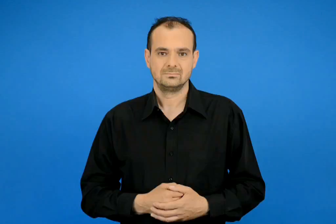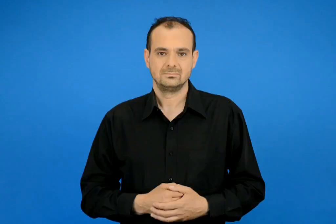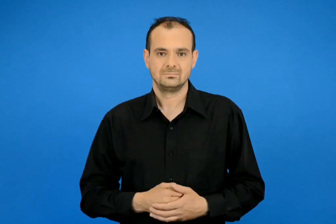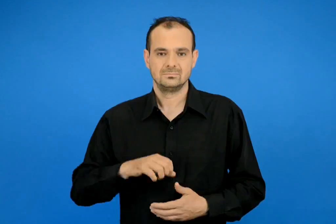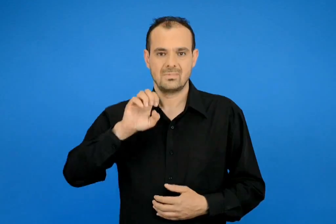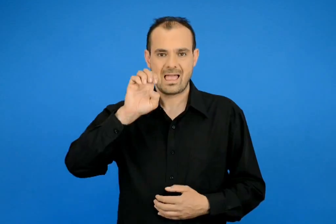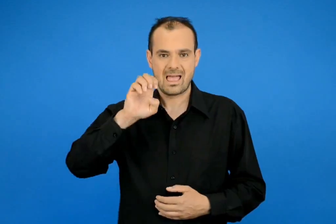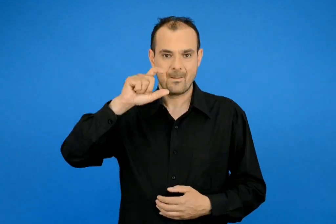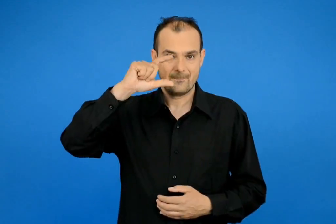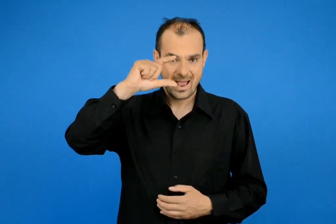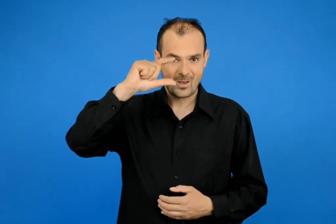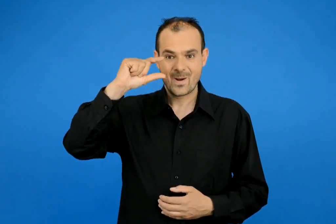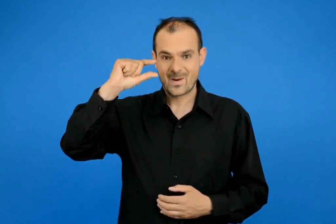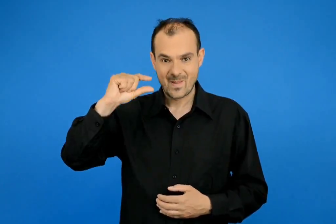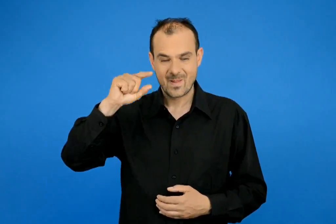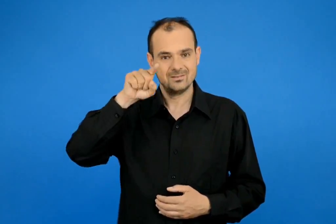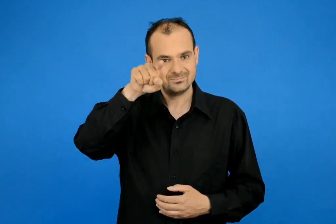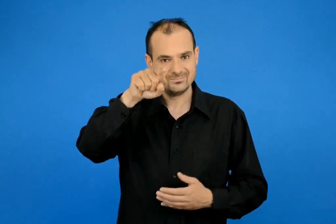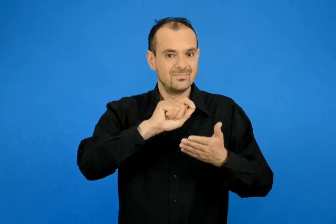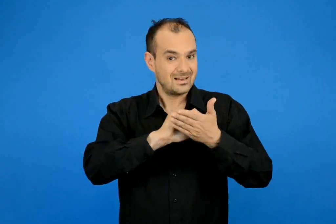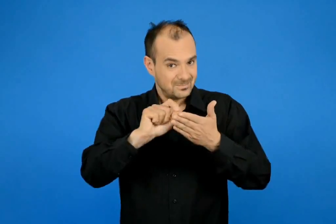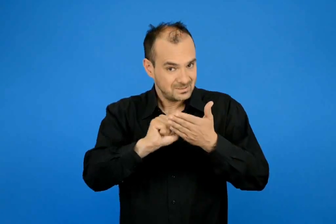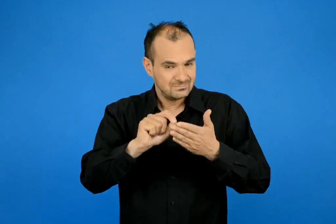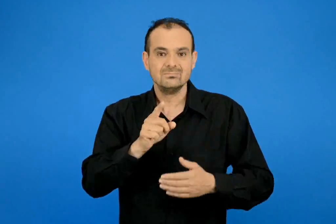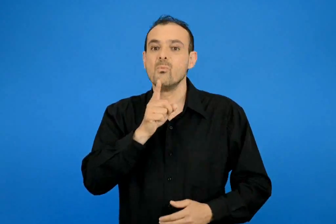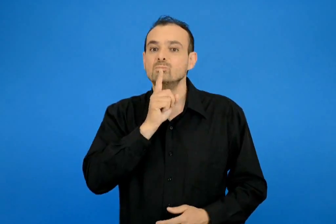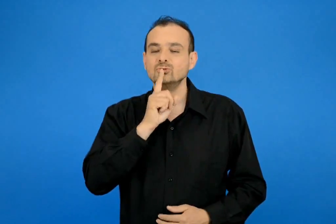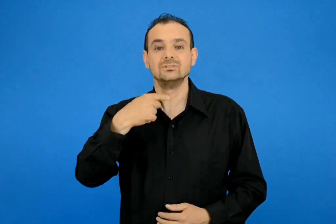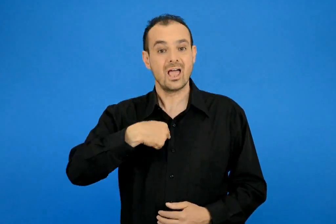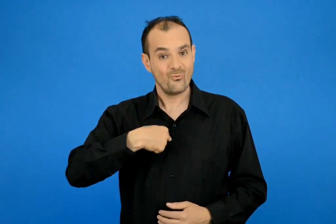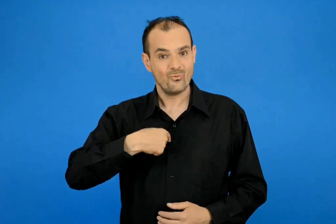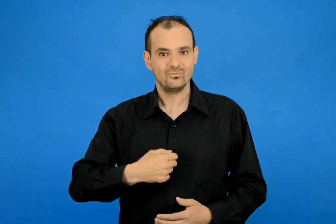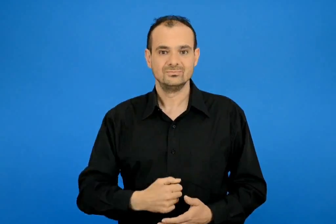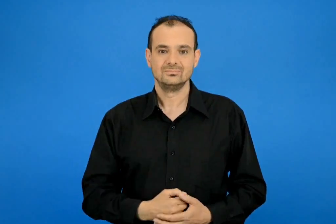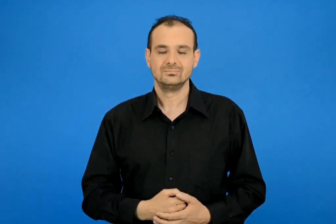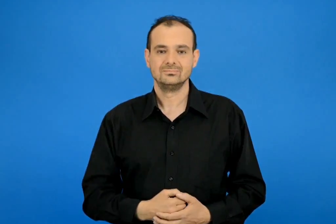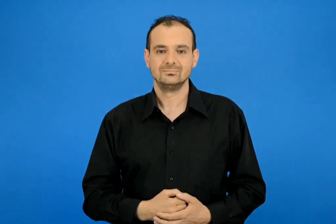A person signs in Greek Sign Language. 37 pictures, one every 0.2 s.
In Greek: γράψε ε ε όπως εγώ
